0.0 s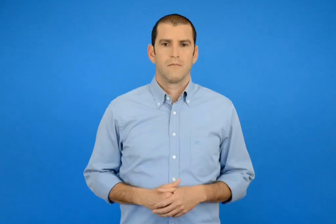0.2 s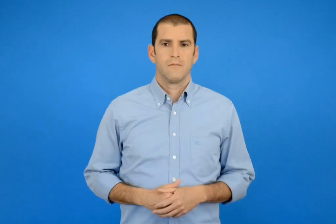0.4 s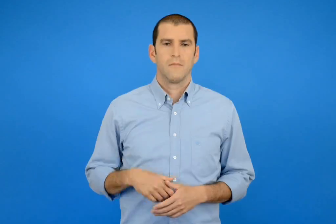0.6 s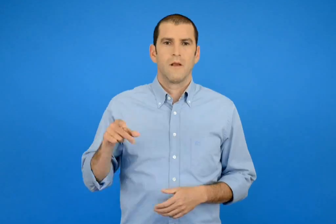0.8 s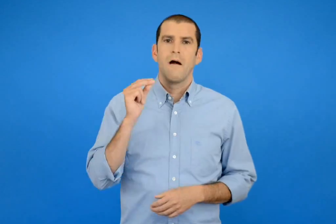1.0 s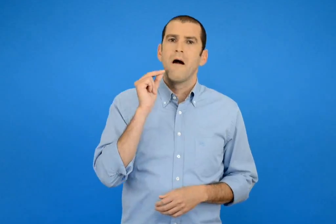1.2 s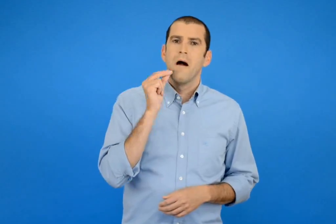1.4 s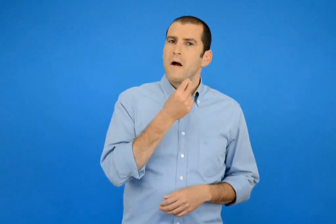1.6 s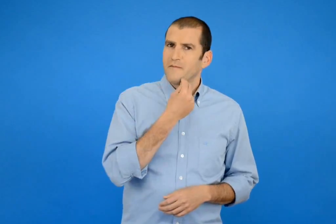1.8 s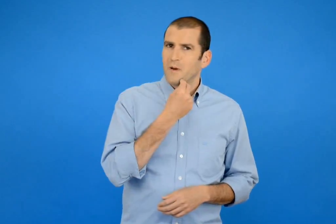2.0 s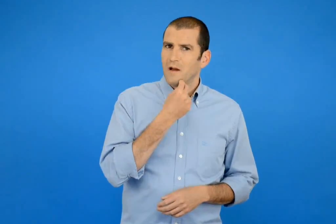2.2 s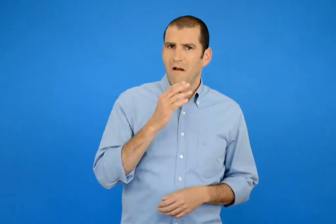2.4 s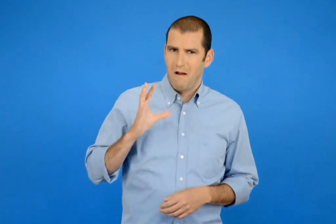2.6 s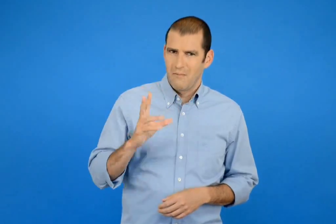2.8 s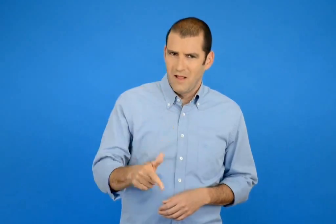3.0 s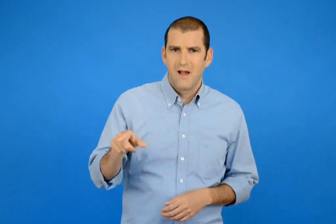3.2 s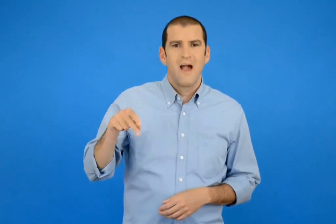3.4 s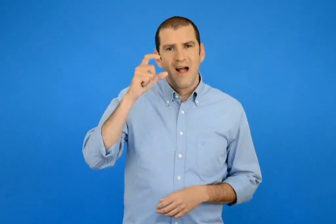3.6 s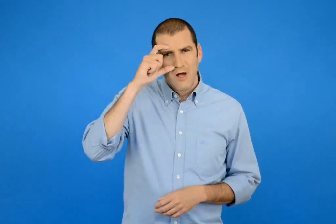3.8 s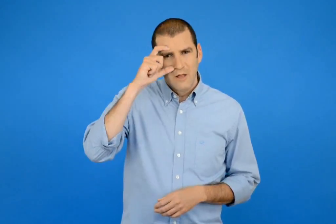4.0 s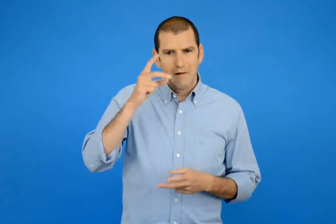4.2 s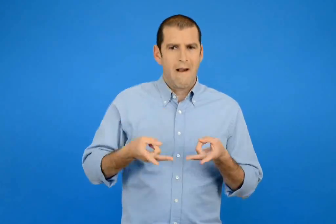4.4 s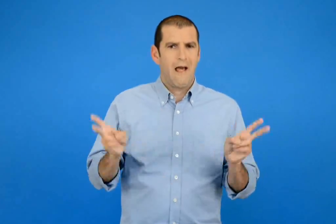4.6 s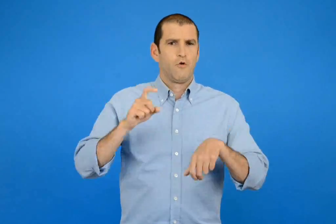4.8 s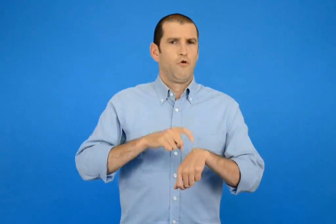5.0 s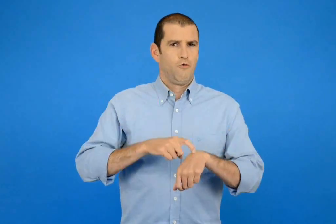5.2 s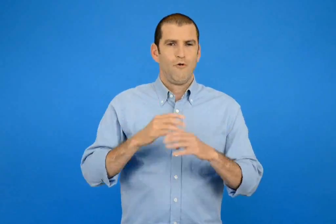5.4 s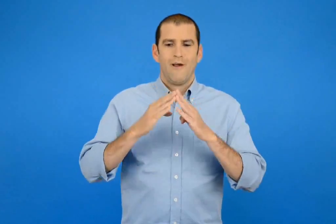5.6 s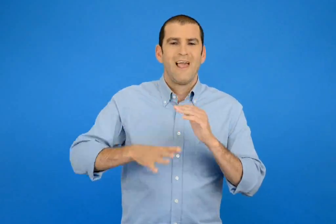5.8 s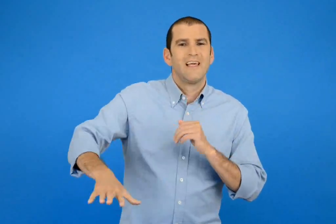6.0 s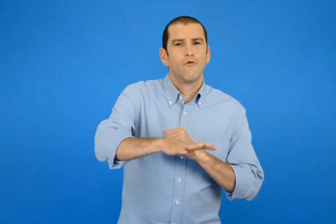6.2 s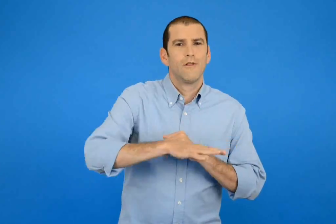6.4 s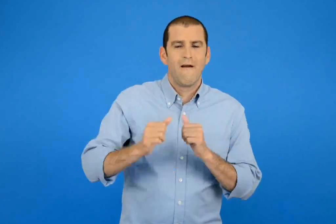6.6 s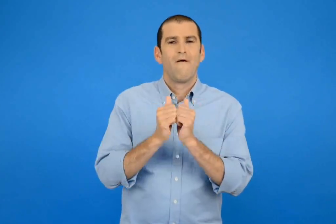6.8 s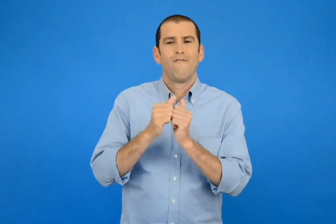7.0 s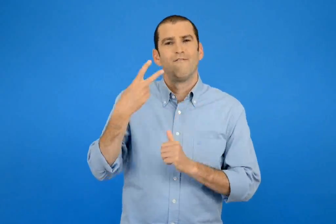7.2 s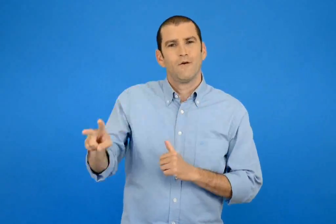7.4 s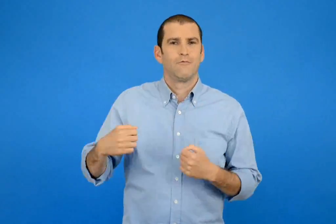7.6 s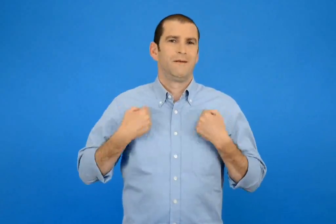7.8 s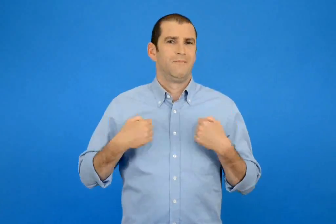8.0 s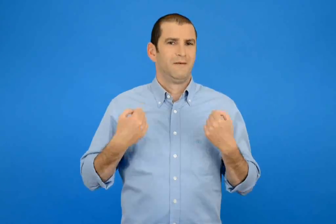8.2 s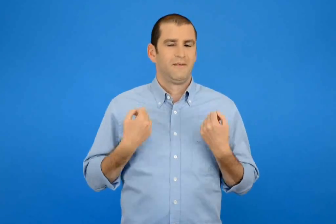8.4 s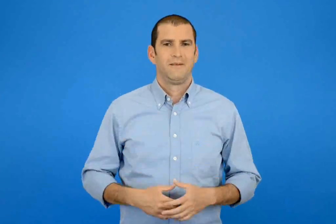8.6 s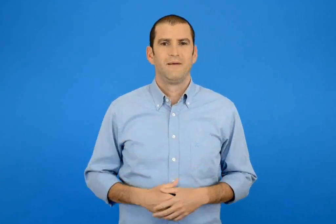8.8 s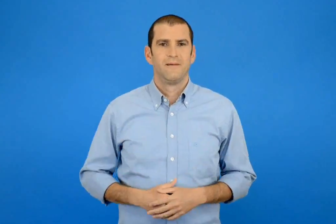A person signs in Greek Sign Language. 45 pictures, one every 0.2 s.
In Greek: τα απογεύματα που έχει χρόνο παίζει με τους φίλους του στη γειτονιά
